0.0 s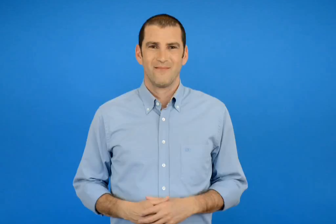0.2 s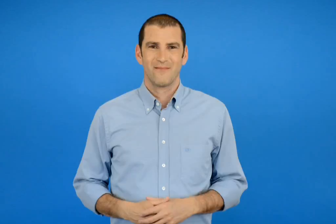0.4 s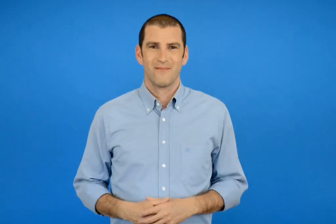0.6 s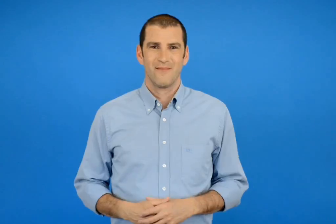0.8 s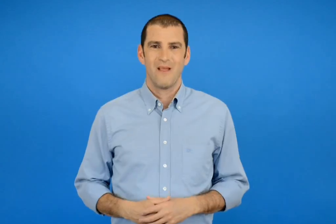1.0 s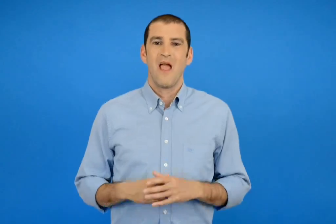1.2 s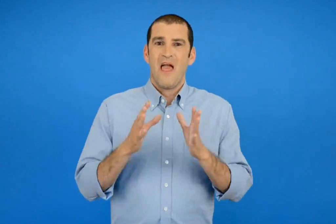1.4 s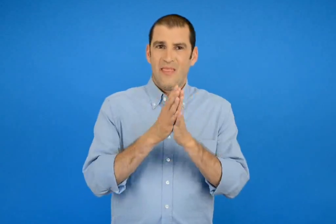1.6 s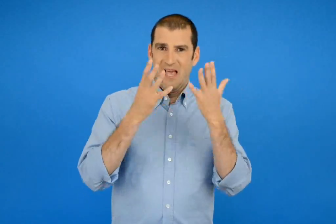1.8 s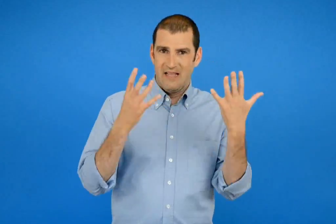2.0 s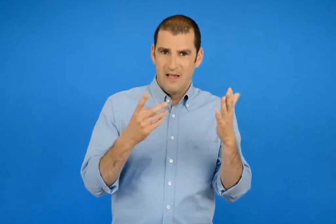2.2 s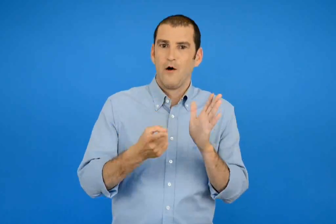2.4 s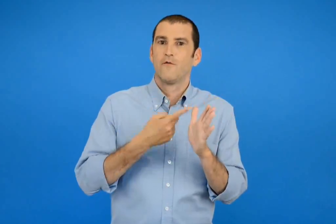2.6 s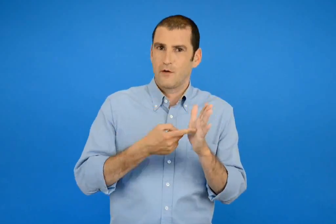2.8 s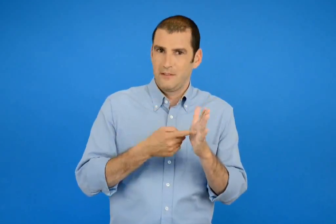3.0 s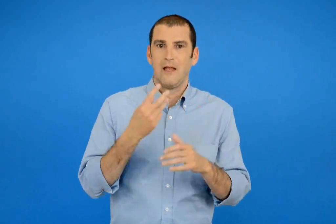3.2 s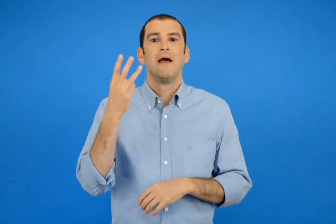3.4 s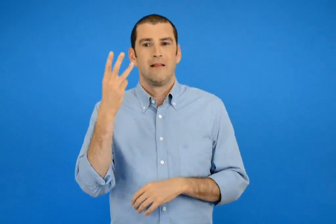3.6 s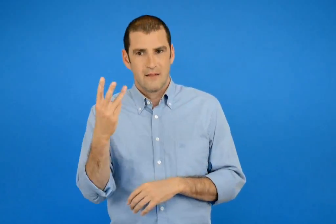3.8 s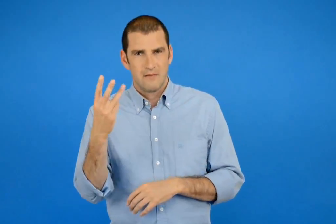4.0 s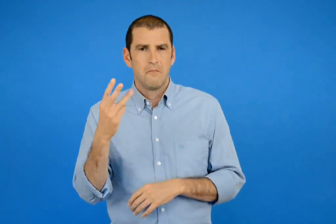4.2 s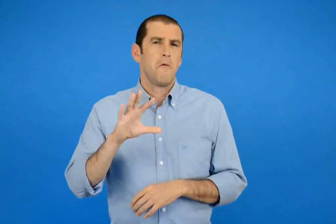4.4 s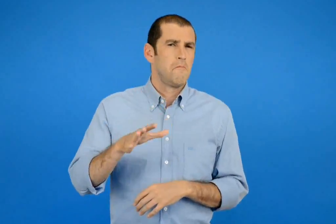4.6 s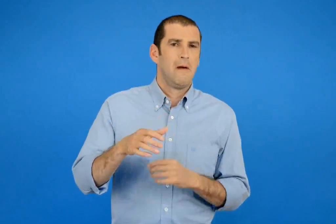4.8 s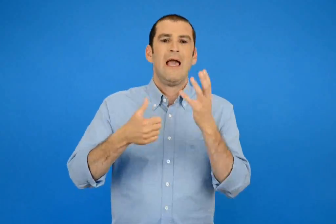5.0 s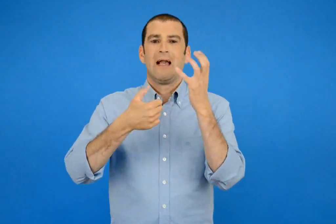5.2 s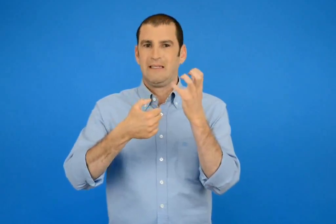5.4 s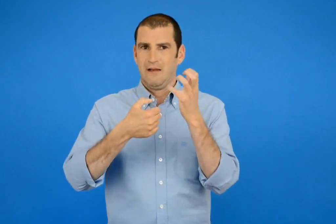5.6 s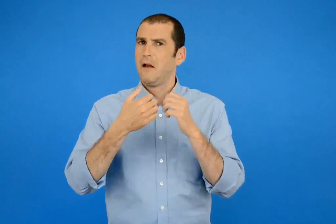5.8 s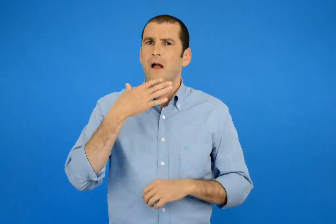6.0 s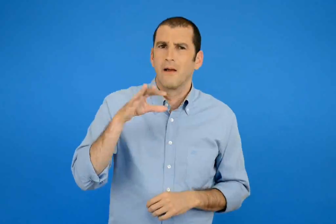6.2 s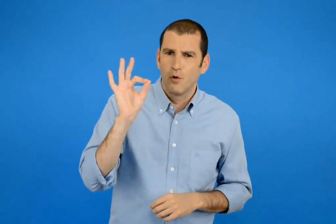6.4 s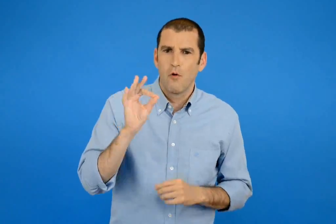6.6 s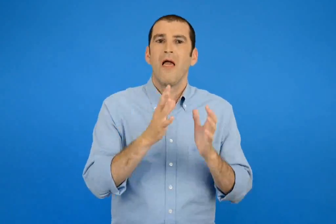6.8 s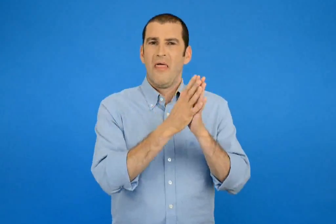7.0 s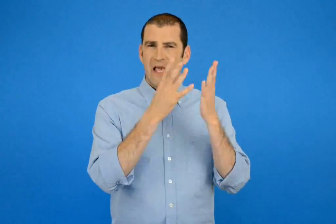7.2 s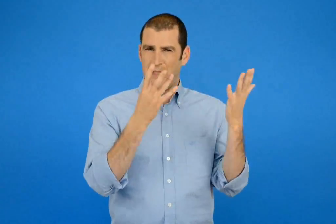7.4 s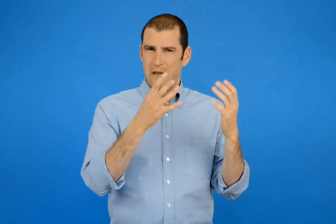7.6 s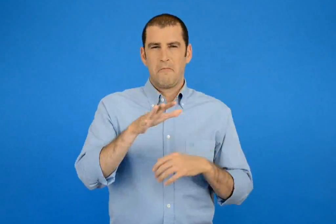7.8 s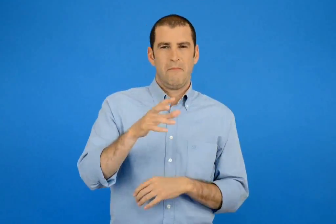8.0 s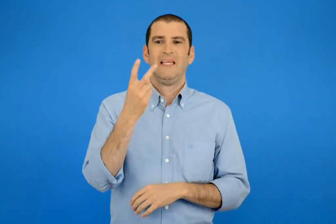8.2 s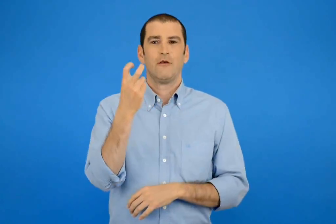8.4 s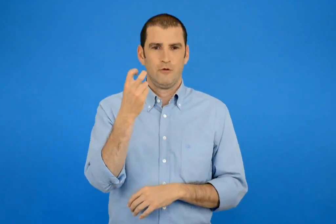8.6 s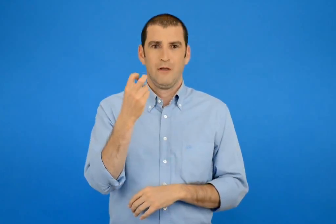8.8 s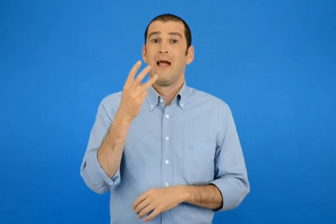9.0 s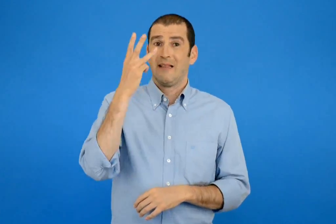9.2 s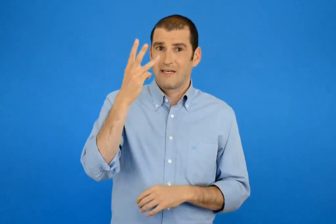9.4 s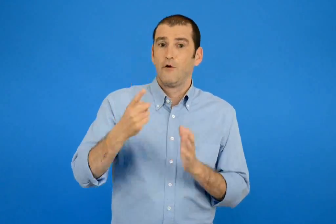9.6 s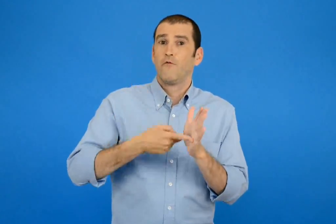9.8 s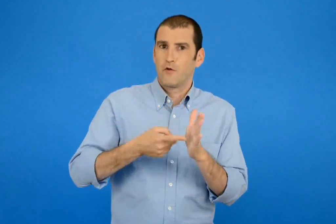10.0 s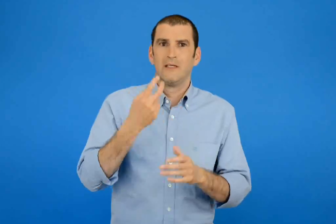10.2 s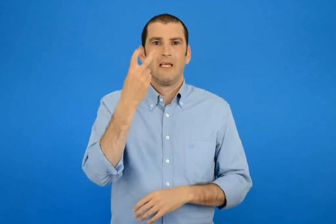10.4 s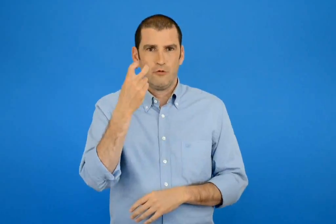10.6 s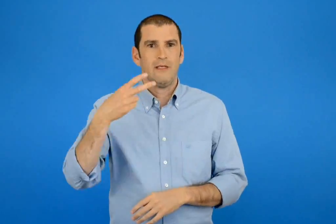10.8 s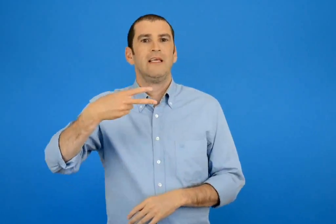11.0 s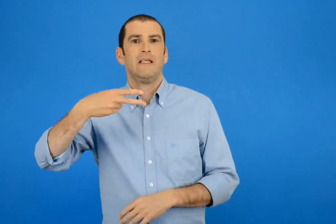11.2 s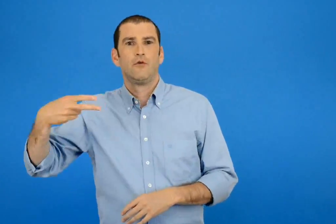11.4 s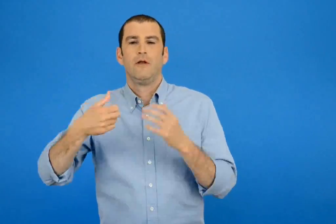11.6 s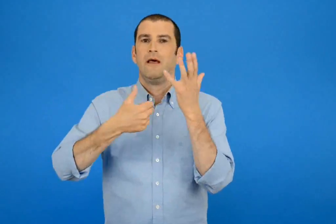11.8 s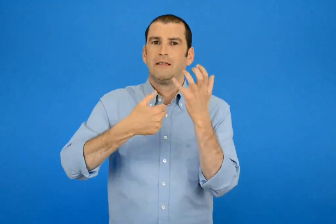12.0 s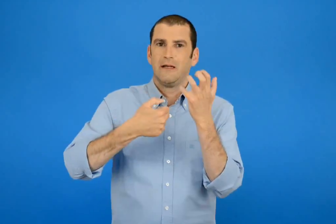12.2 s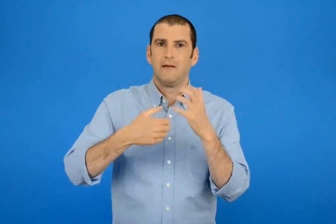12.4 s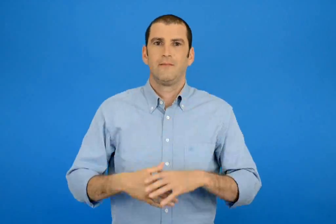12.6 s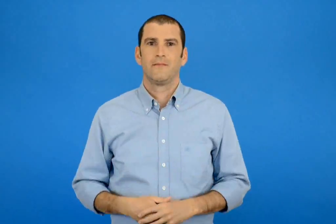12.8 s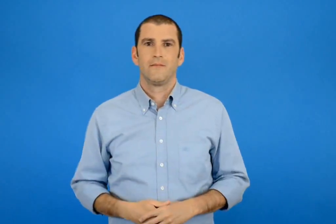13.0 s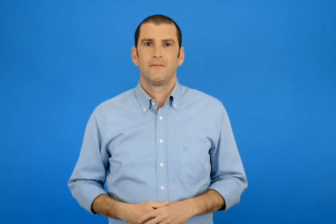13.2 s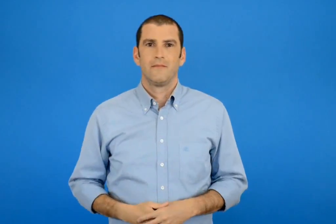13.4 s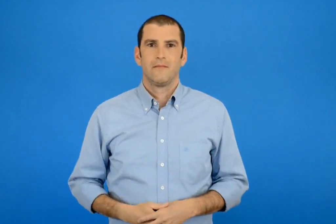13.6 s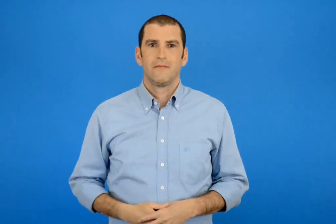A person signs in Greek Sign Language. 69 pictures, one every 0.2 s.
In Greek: 19χ3 είναι περίπου 60 γιατι 19 είναι περίπου 20 και 3χ20 = 60
